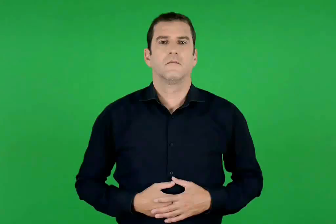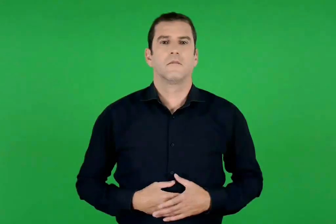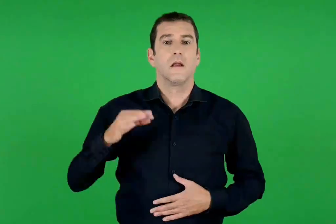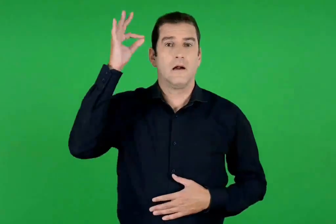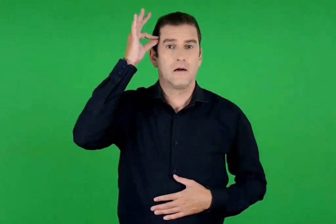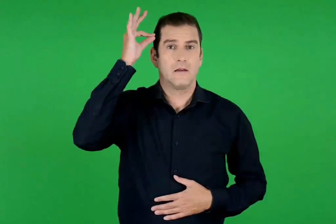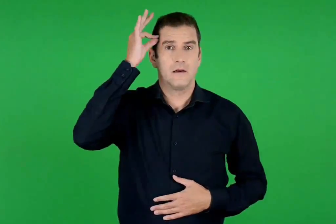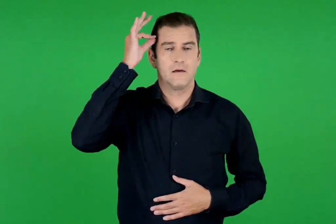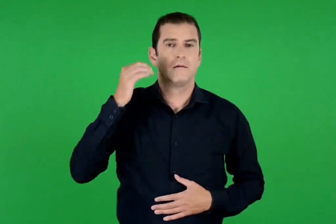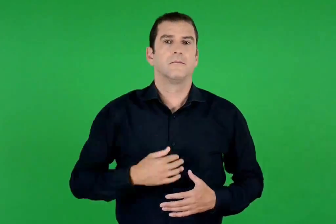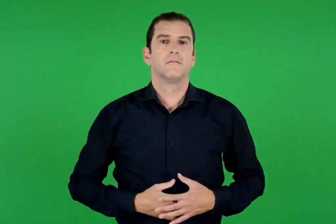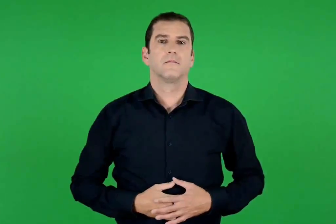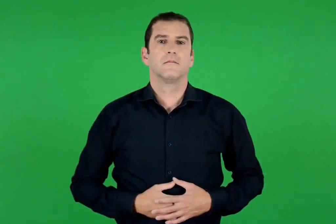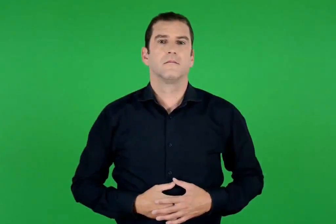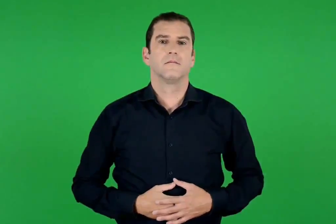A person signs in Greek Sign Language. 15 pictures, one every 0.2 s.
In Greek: γαλλία
